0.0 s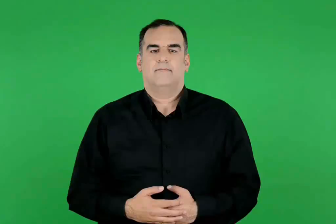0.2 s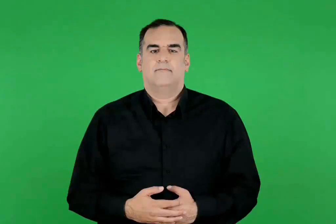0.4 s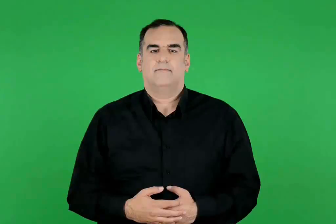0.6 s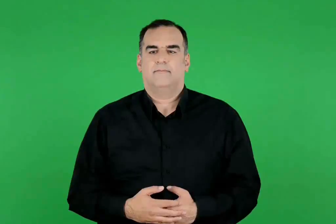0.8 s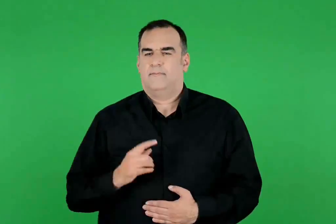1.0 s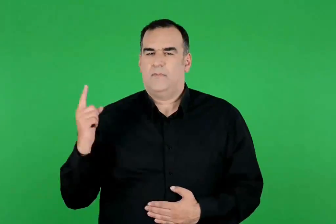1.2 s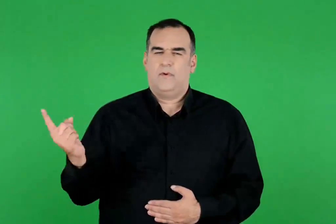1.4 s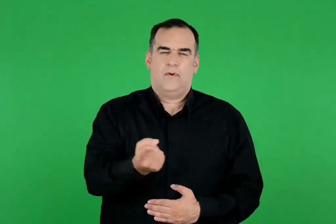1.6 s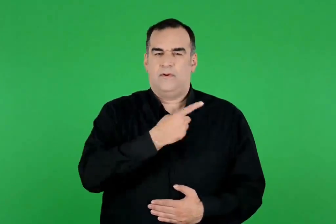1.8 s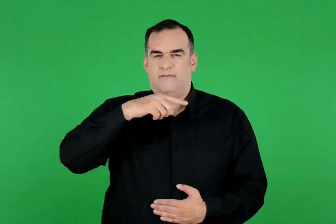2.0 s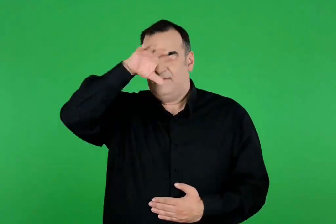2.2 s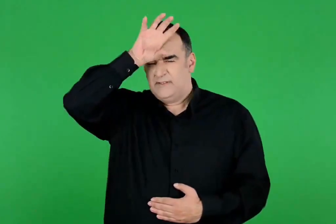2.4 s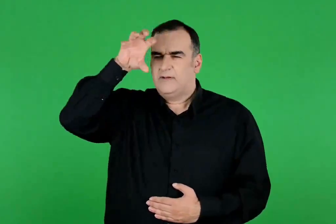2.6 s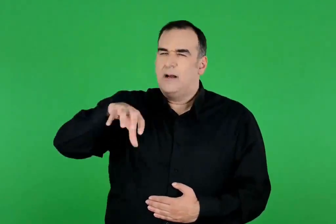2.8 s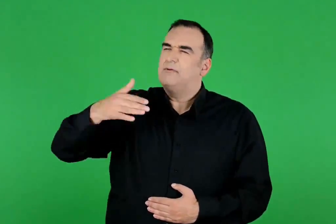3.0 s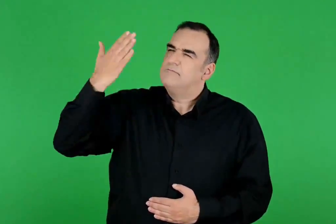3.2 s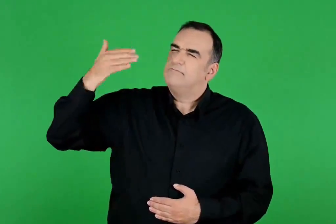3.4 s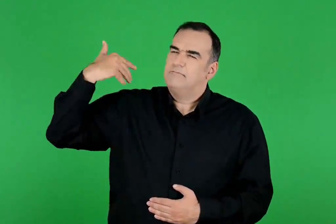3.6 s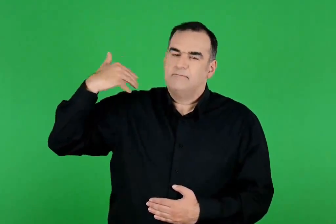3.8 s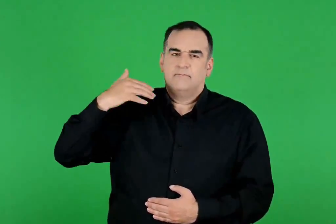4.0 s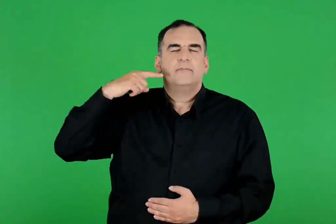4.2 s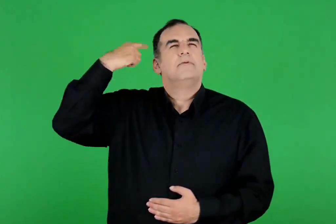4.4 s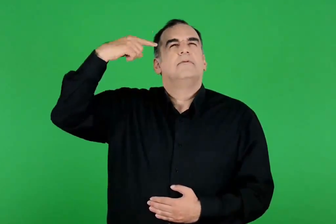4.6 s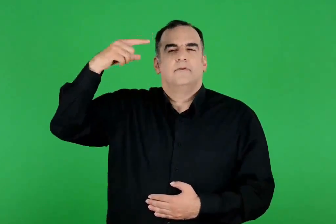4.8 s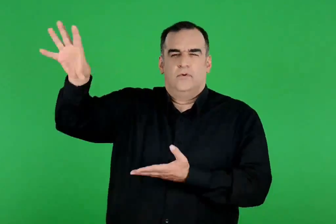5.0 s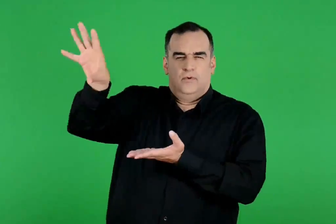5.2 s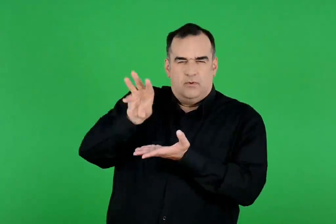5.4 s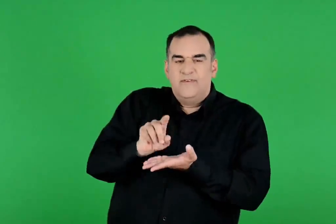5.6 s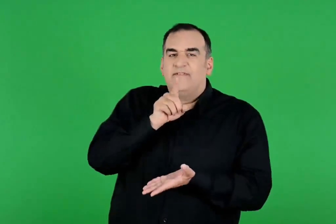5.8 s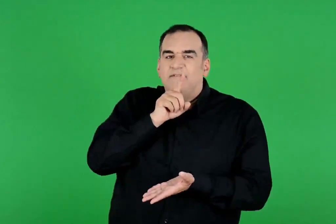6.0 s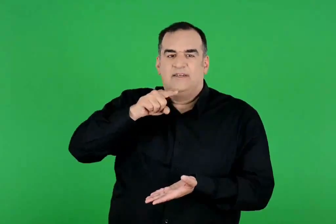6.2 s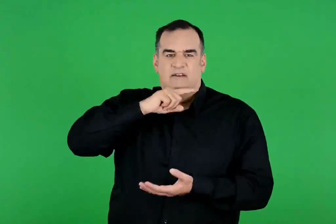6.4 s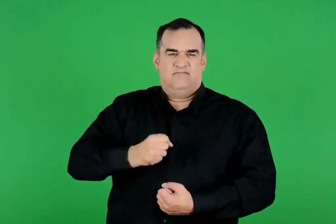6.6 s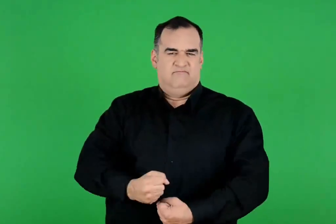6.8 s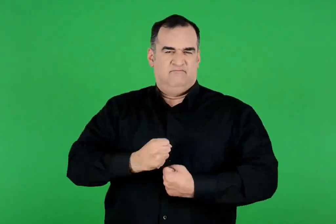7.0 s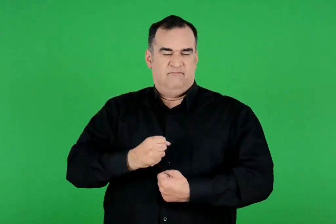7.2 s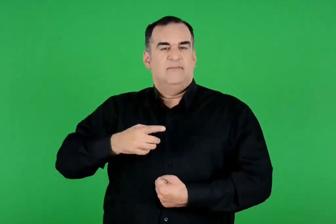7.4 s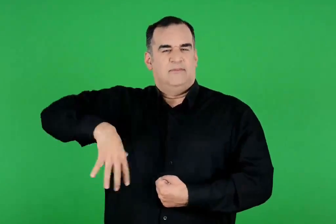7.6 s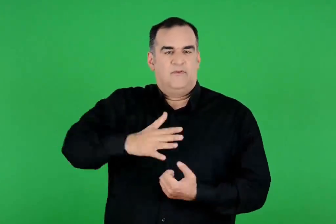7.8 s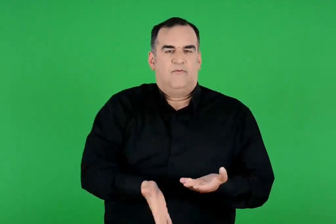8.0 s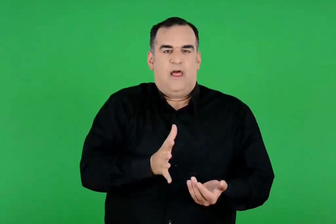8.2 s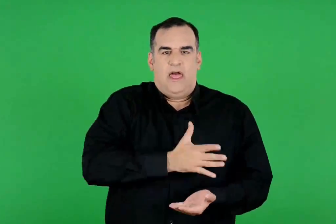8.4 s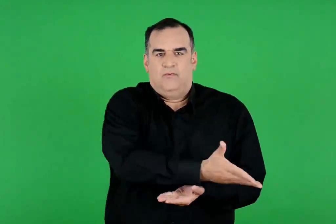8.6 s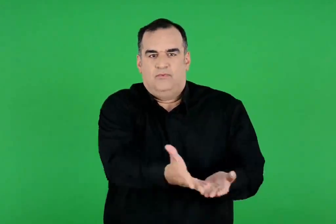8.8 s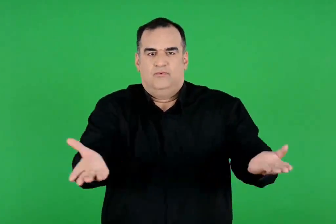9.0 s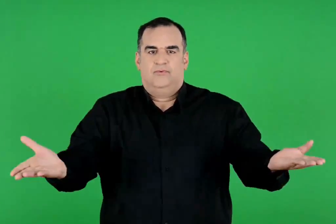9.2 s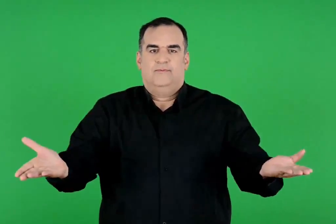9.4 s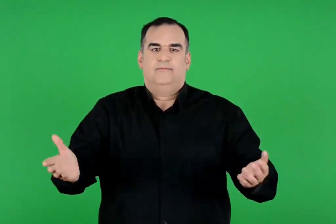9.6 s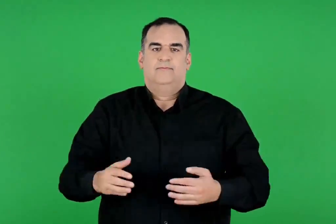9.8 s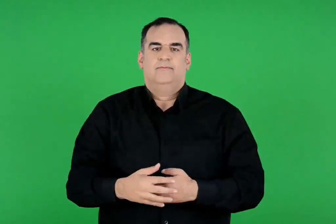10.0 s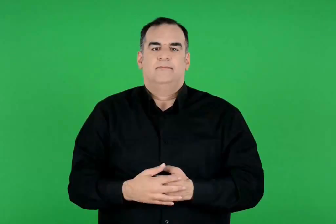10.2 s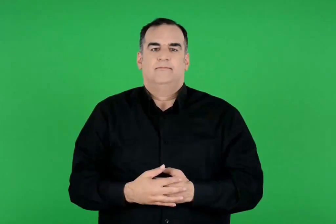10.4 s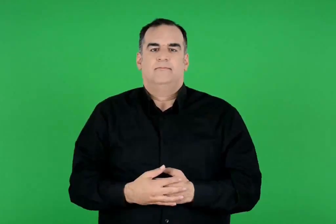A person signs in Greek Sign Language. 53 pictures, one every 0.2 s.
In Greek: βασιλιάδες όλων των εποχών ονειρεύονταν να γίνουν δυνατοί σαν αυτόν και να βοηθάνε τους ανθρώπους
